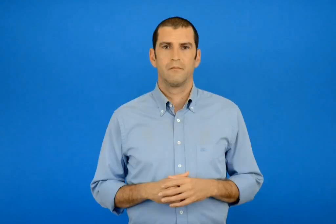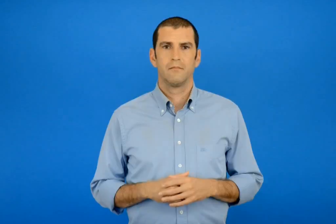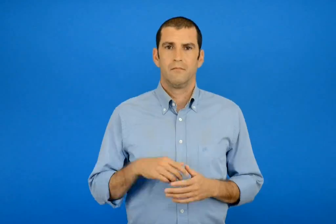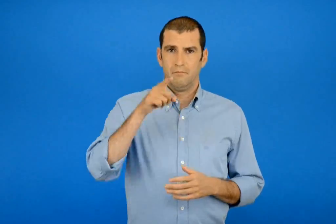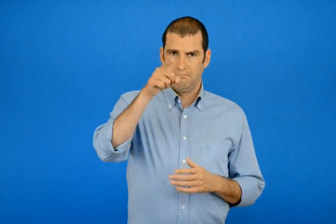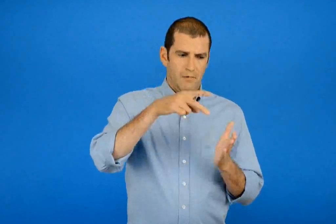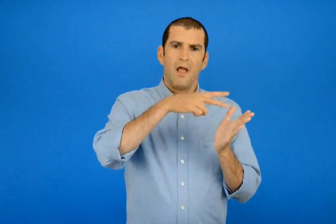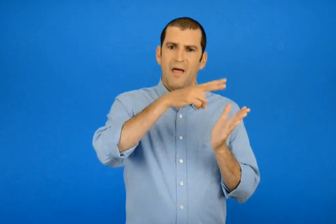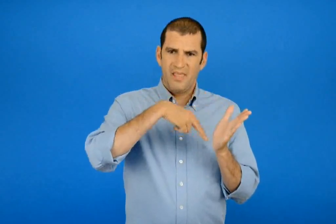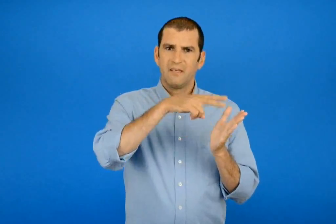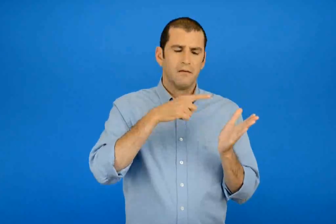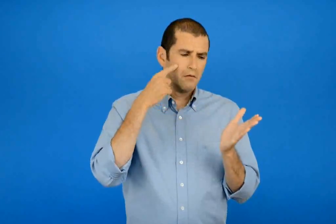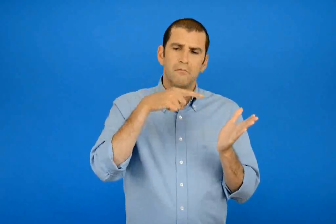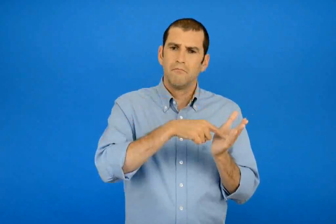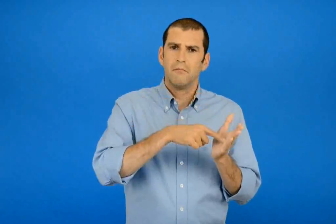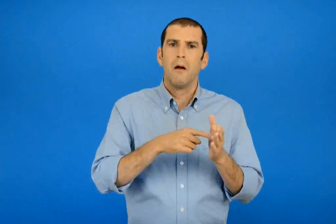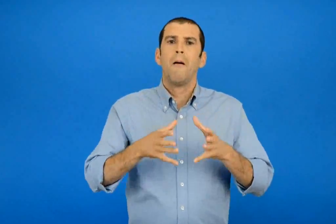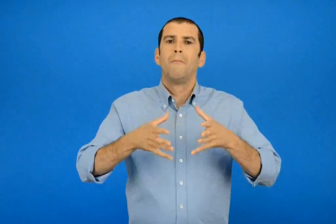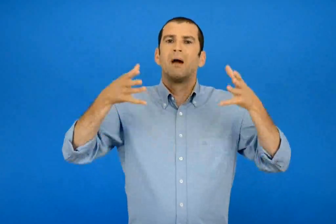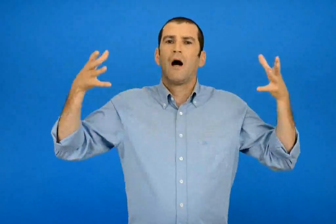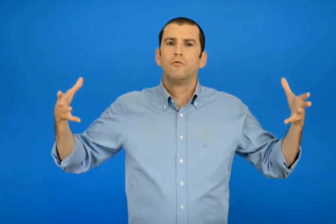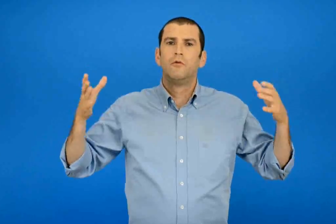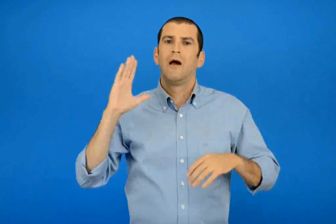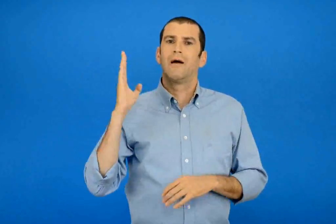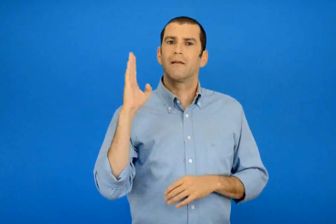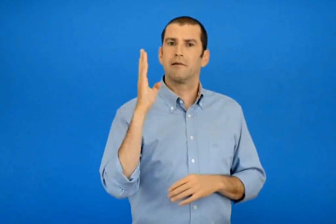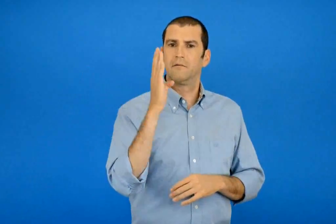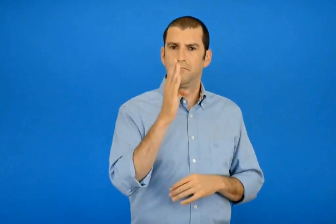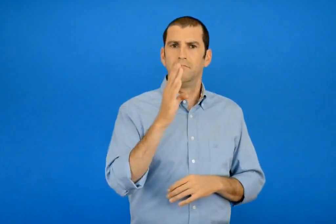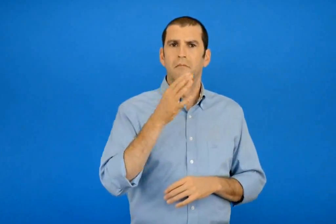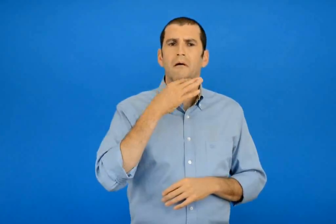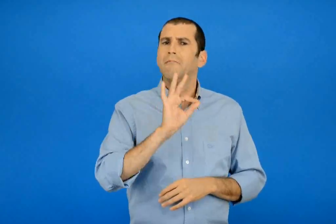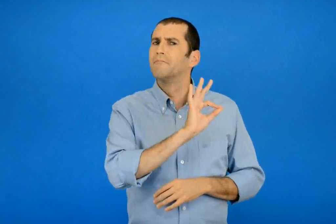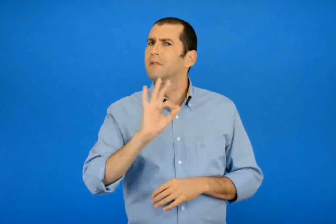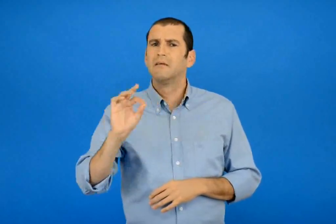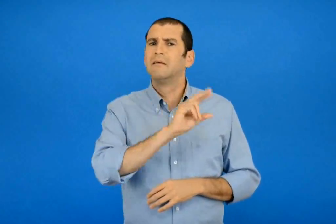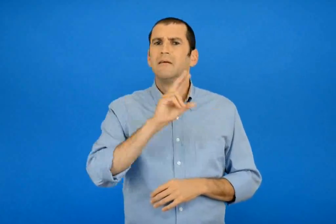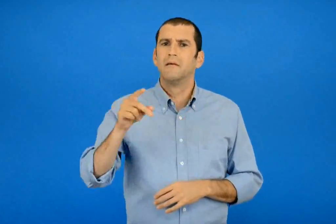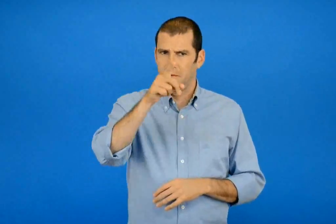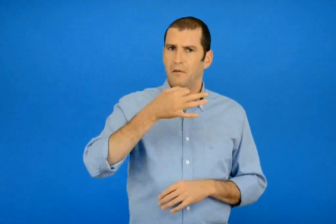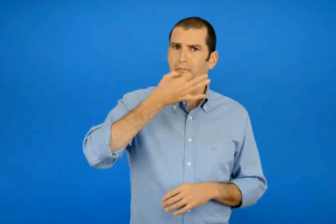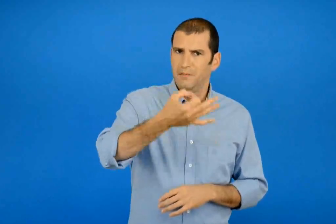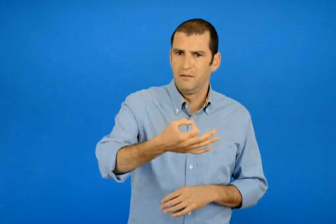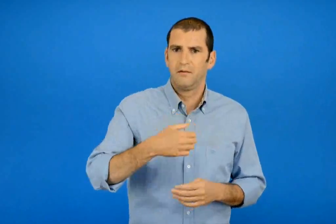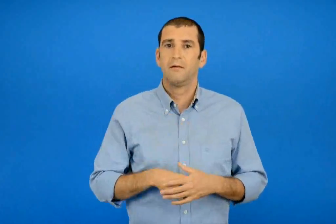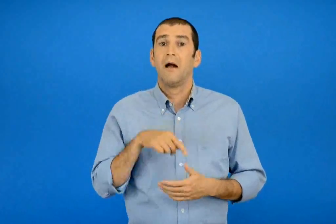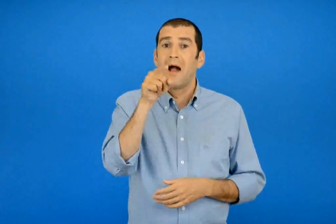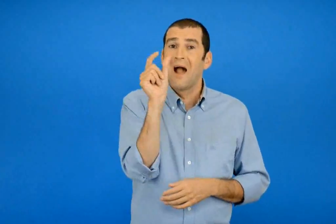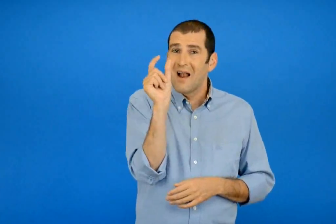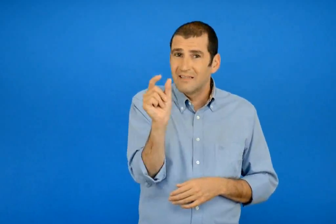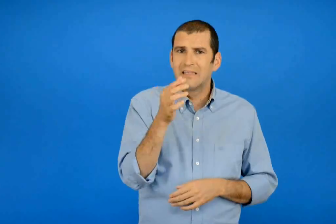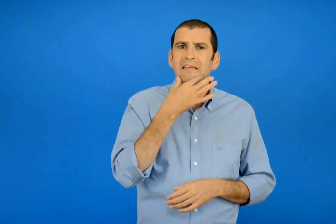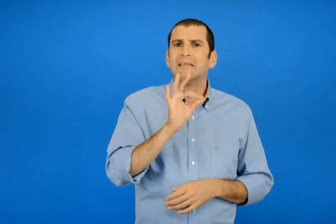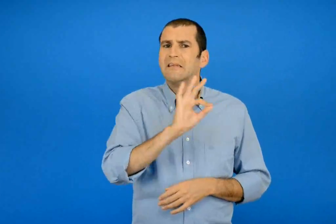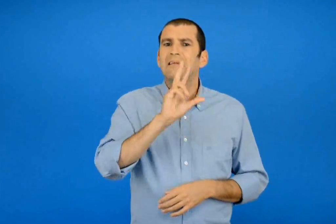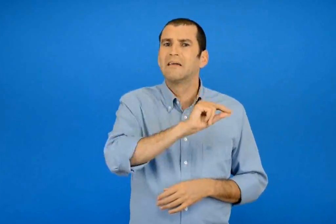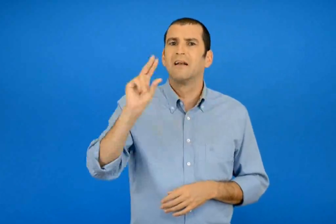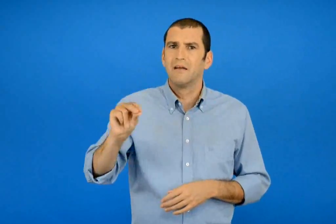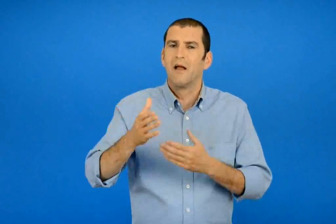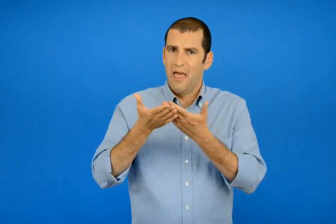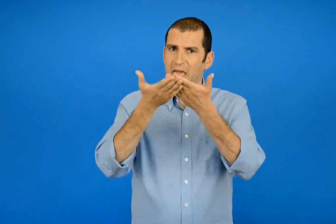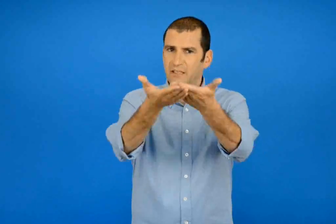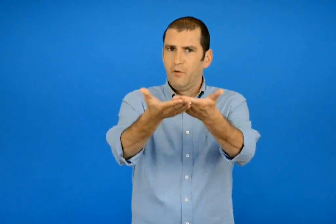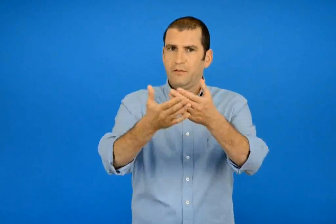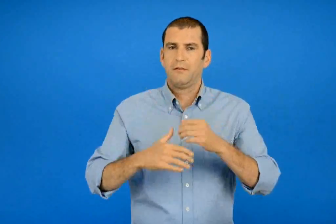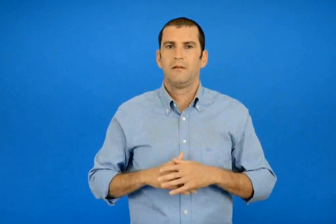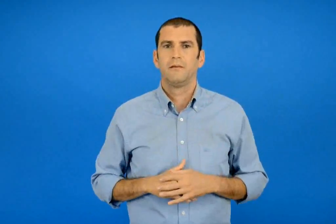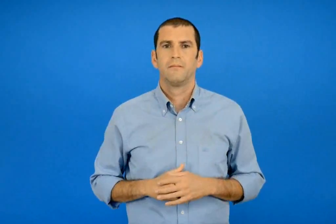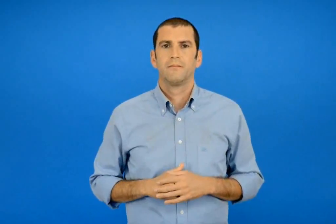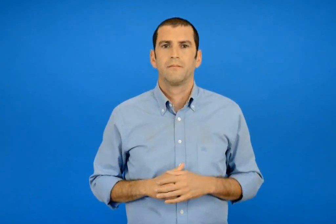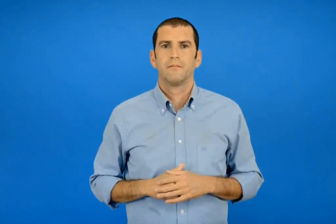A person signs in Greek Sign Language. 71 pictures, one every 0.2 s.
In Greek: διάβασε και πες με τι μοιάζει ο μέγας καρχαρίας η λέξη σαν θα σε βοηθήσει
